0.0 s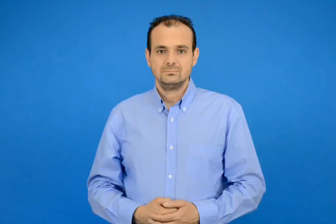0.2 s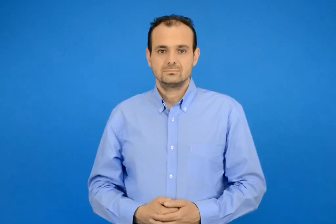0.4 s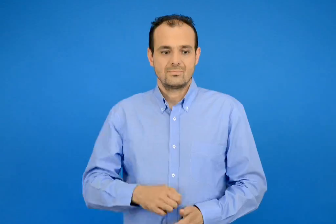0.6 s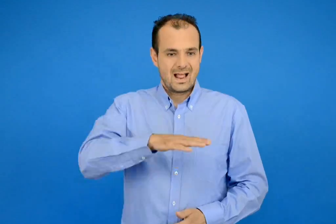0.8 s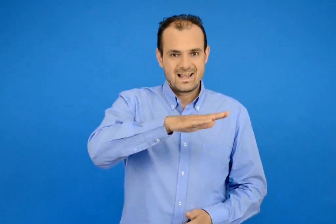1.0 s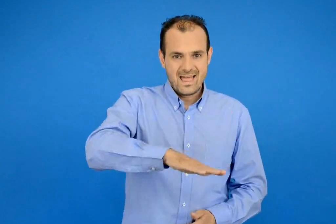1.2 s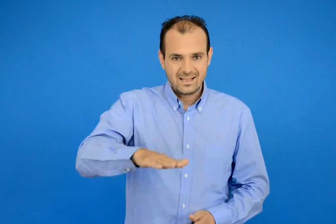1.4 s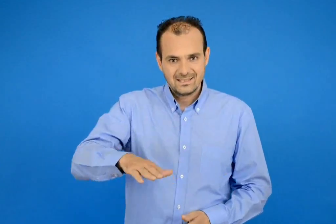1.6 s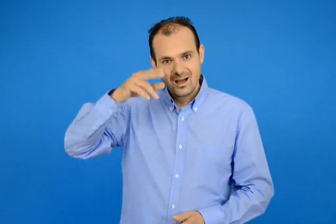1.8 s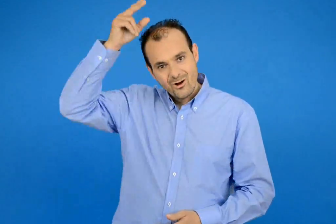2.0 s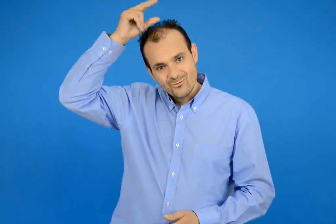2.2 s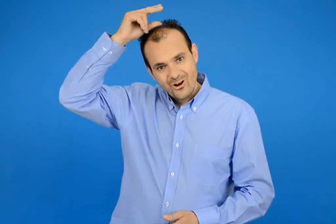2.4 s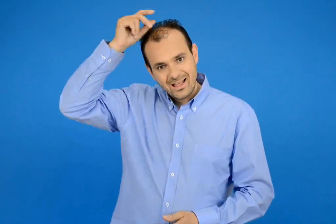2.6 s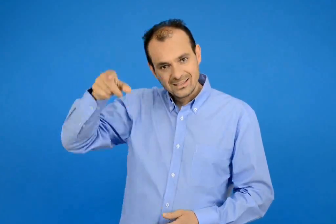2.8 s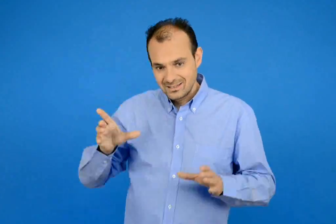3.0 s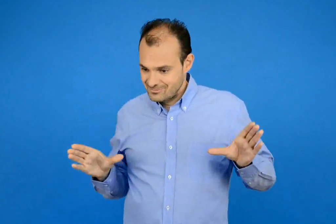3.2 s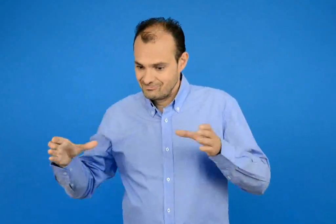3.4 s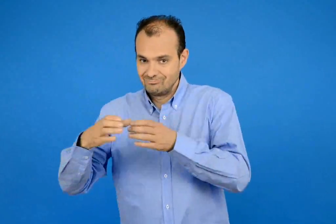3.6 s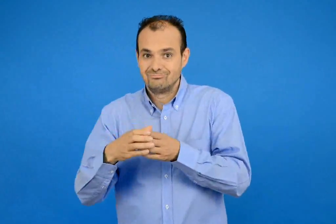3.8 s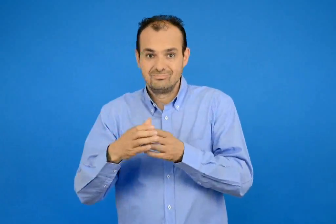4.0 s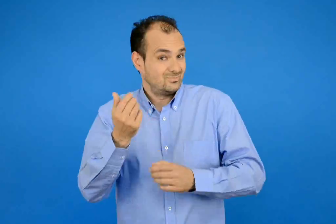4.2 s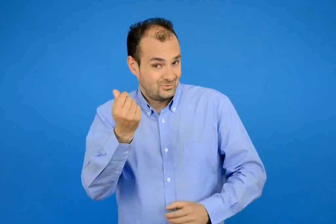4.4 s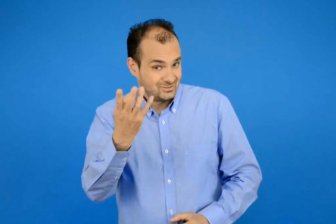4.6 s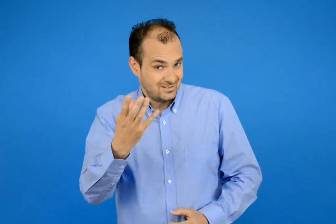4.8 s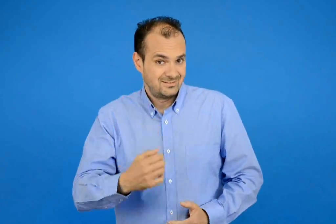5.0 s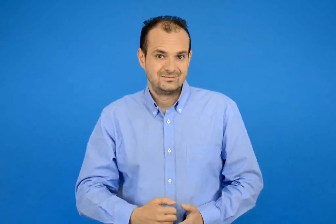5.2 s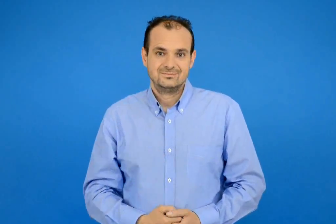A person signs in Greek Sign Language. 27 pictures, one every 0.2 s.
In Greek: πόσοι είναι οι νάνοι μαζί με τη χιονάτη ;
